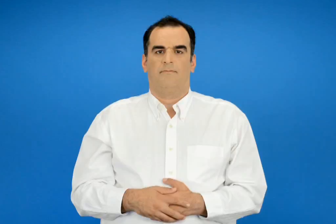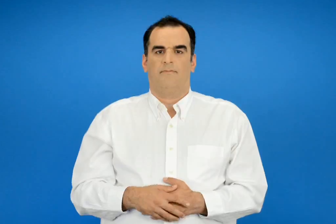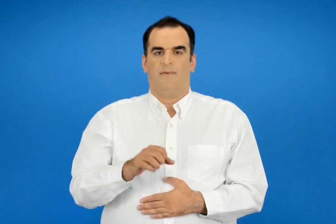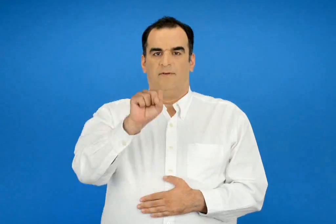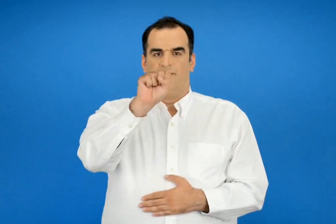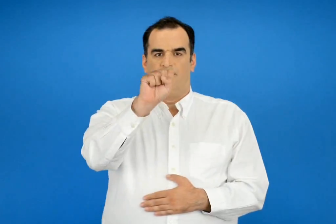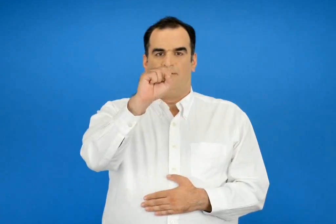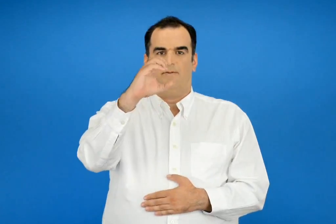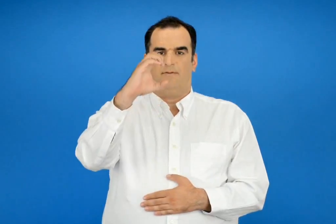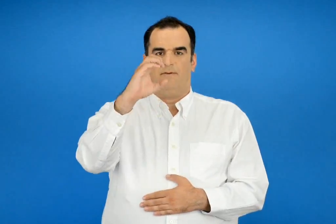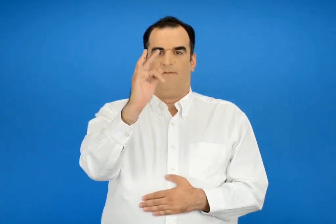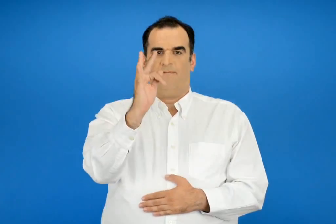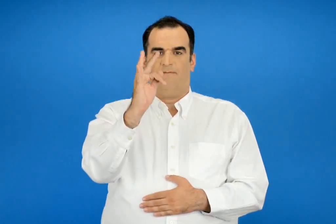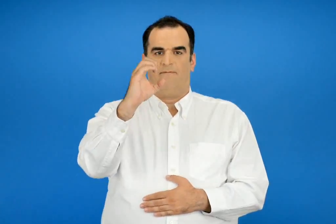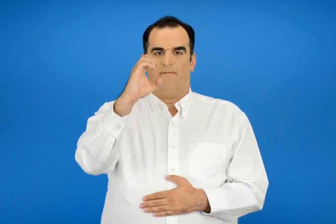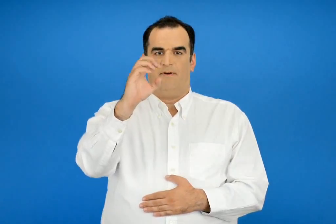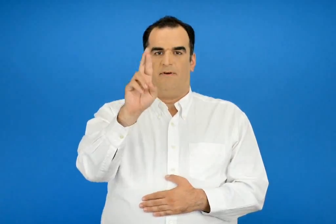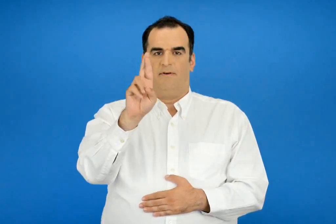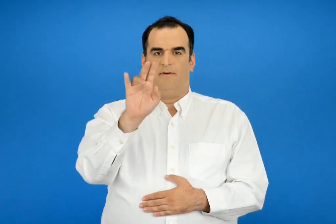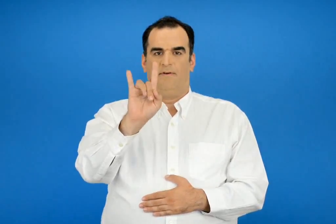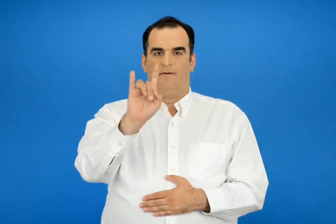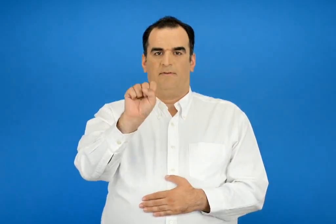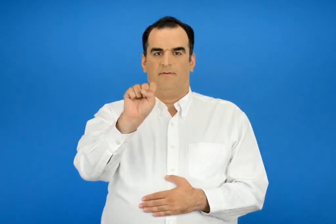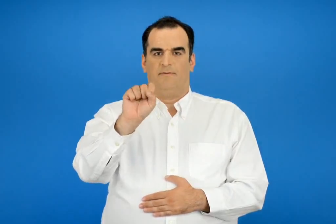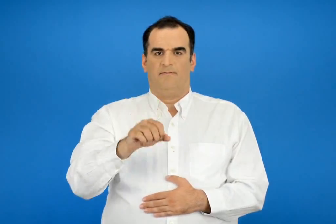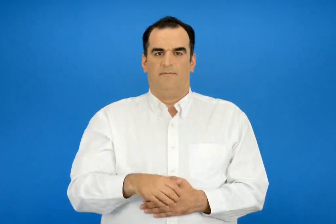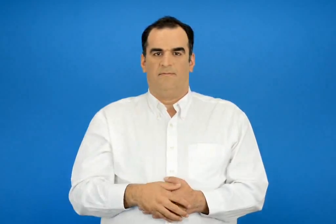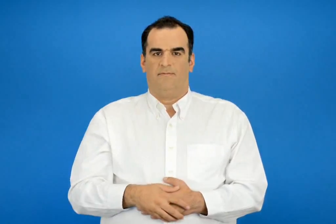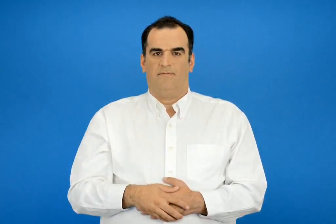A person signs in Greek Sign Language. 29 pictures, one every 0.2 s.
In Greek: σεφέρης
